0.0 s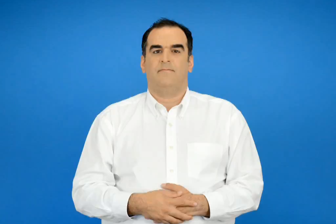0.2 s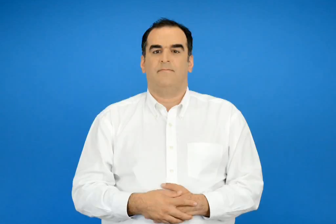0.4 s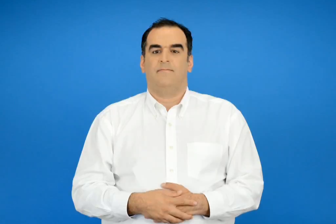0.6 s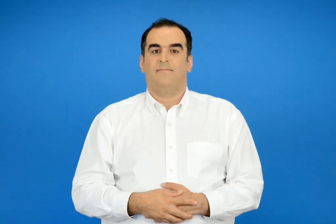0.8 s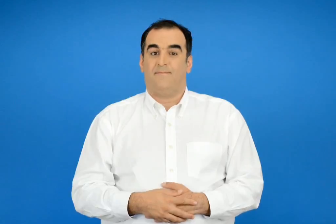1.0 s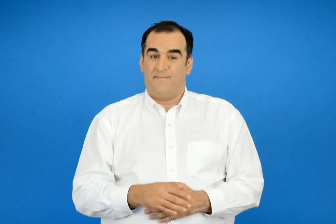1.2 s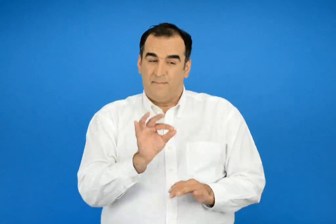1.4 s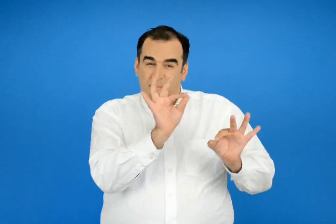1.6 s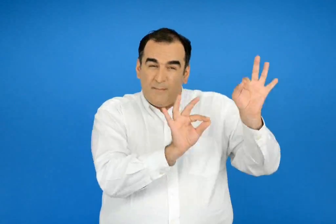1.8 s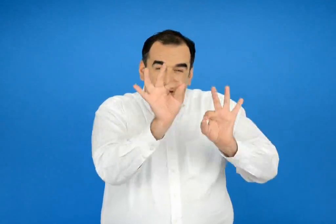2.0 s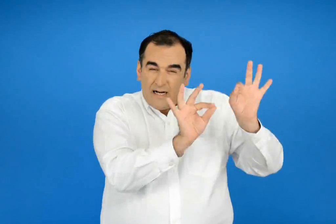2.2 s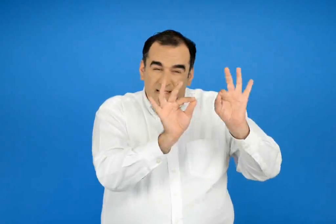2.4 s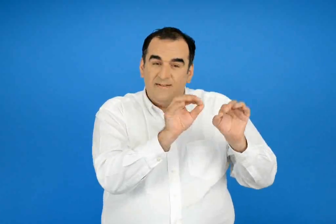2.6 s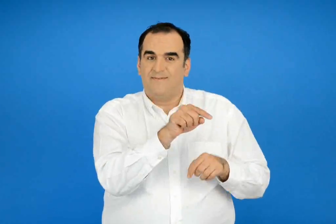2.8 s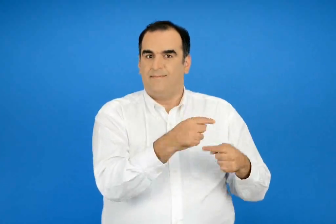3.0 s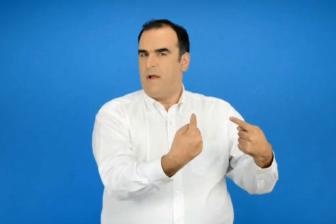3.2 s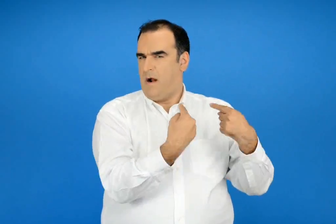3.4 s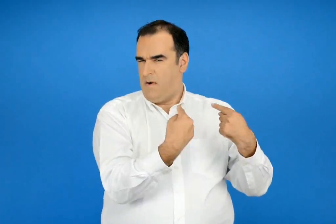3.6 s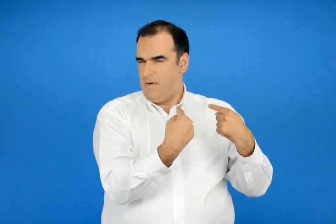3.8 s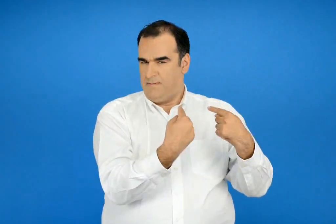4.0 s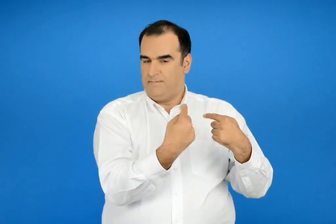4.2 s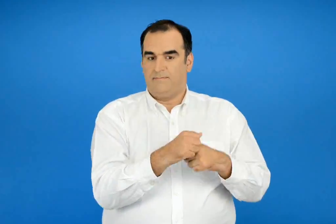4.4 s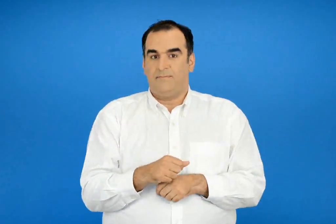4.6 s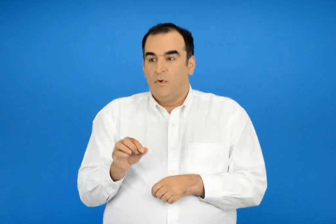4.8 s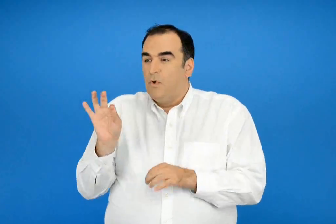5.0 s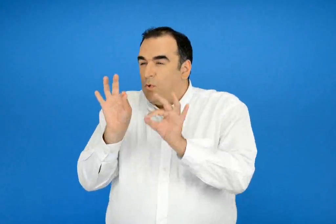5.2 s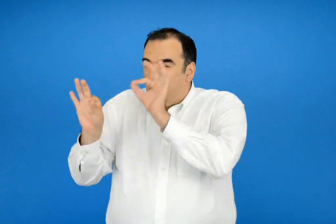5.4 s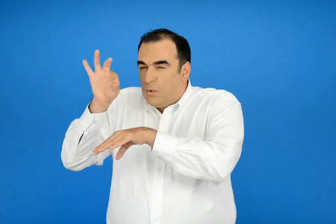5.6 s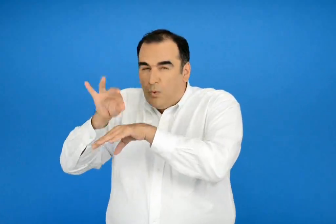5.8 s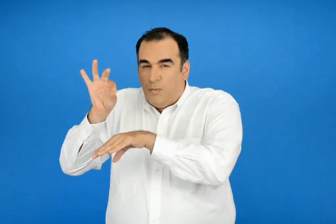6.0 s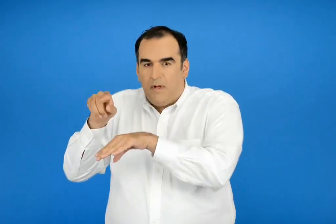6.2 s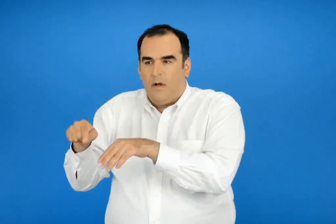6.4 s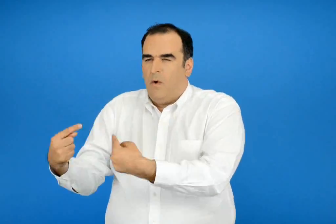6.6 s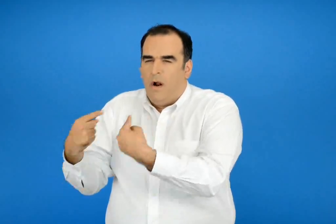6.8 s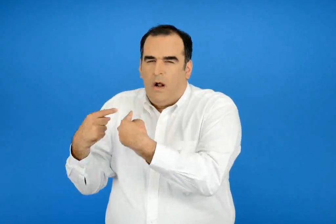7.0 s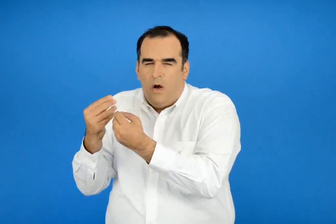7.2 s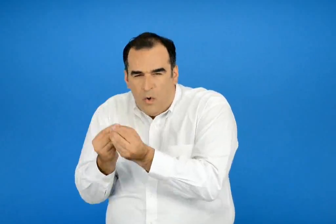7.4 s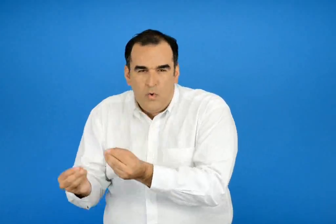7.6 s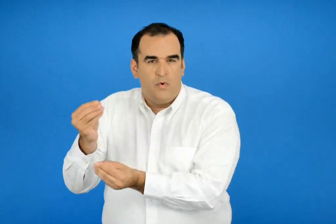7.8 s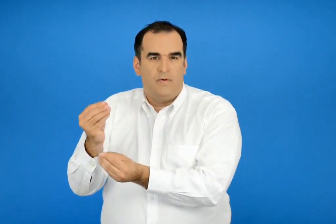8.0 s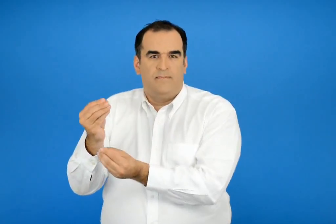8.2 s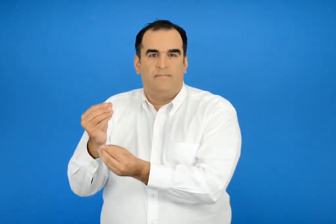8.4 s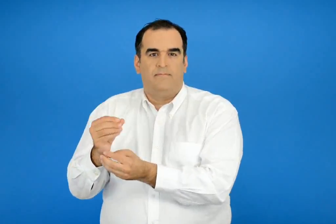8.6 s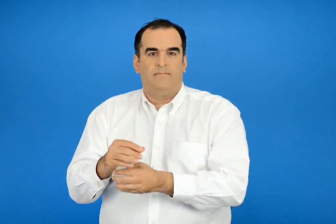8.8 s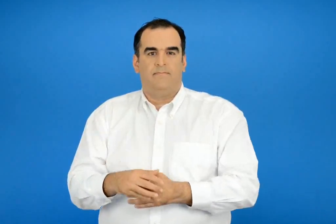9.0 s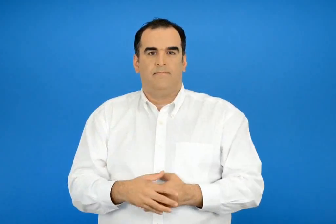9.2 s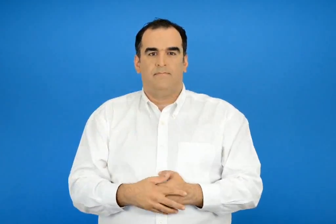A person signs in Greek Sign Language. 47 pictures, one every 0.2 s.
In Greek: οι μύγες είναι ενοχλητικές τα κουνούπια είναι ενοχλητικότερα
